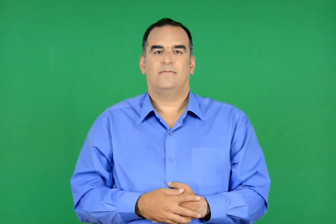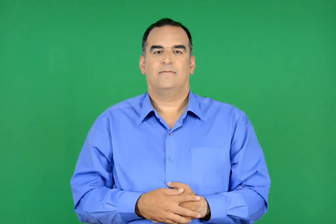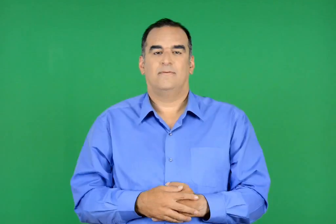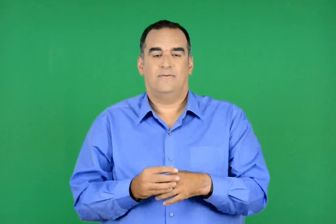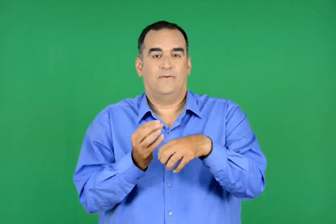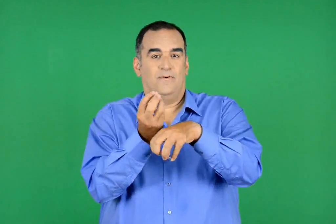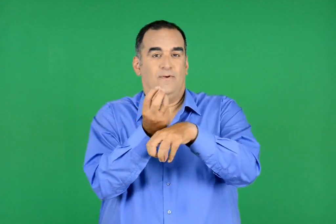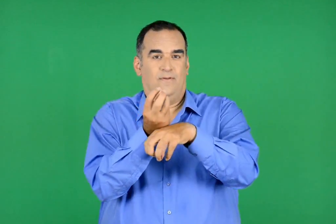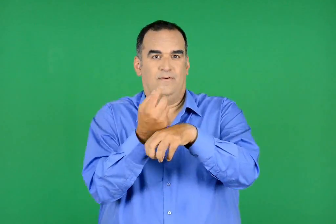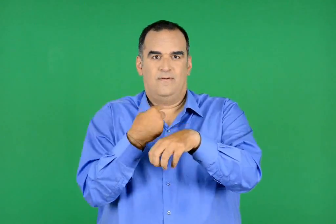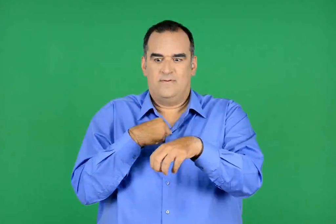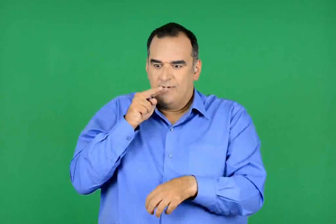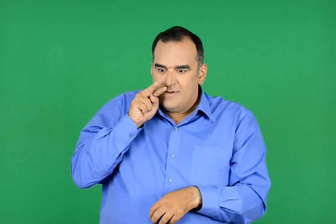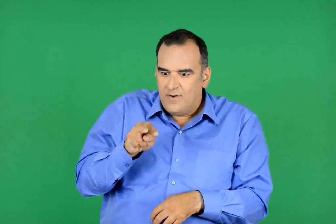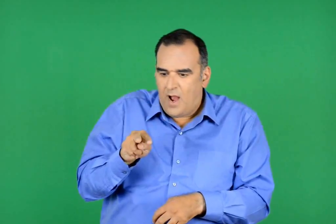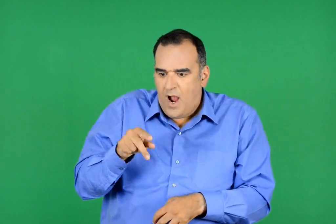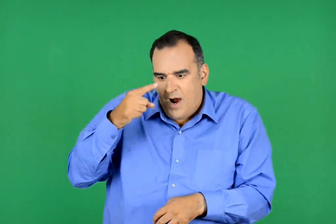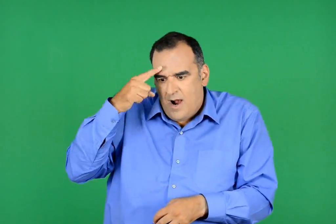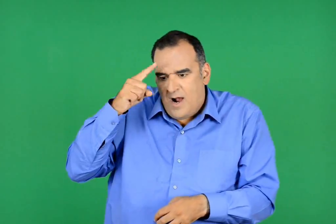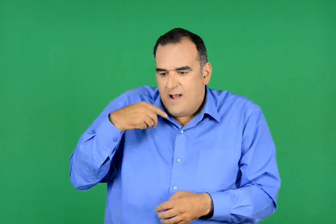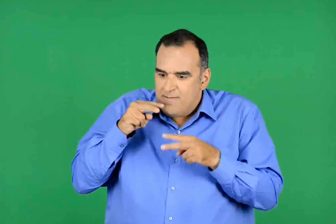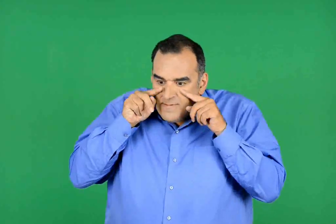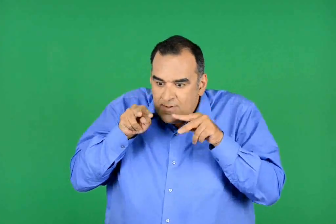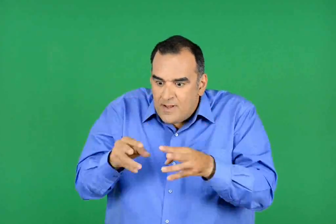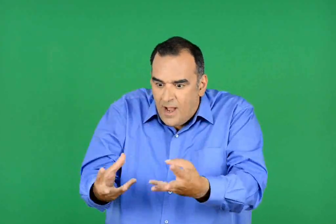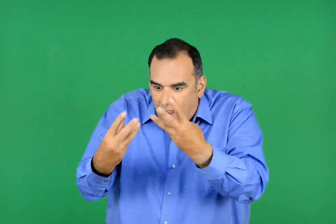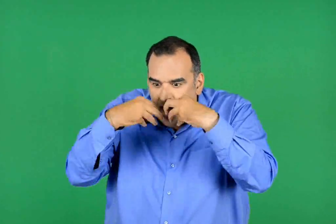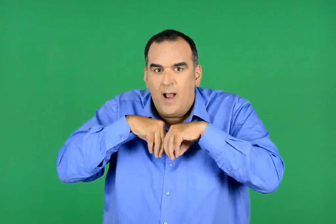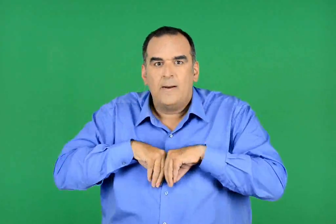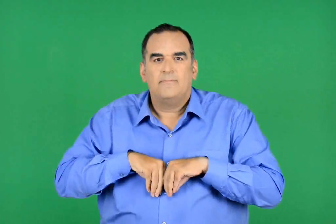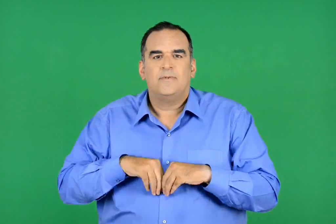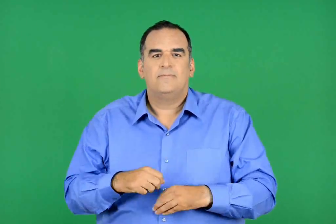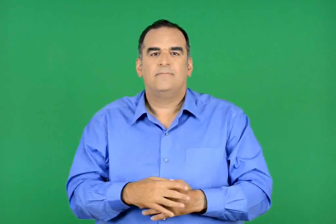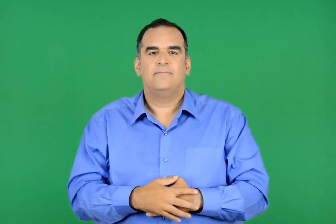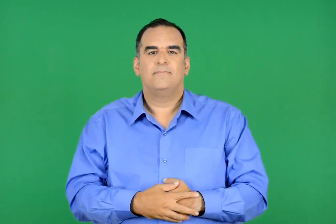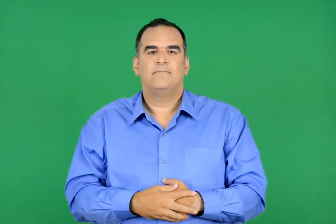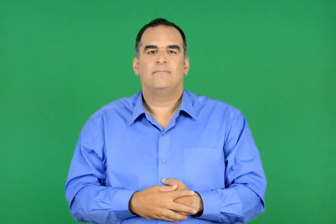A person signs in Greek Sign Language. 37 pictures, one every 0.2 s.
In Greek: κοίταζα λαίμαργα το λαχταριστό ρόδι και το έτρωγα µε τα µάτια µου
